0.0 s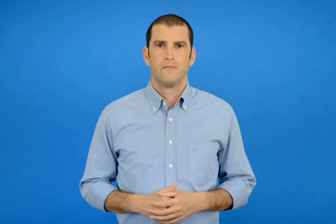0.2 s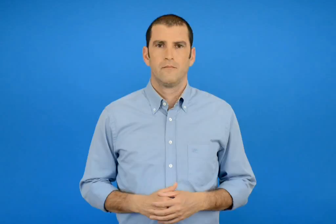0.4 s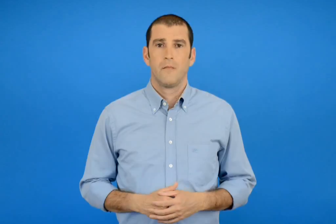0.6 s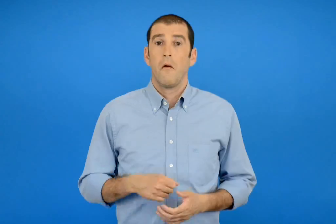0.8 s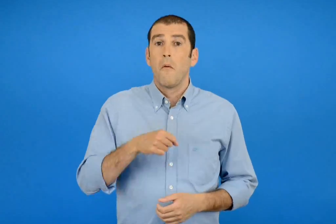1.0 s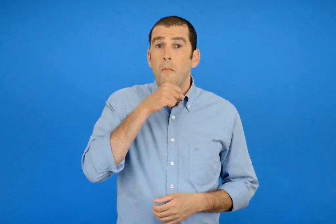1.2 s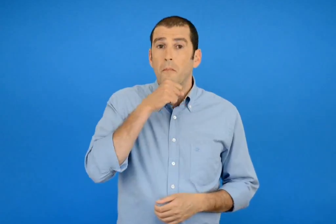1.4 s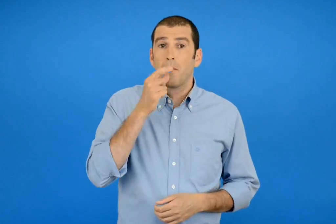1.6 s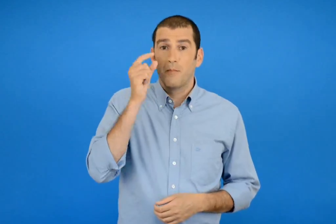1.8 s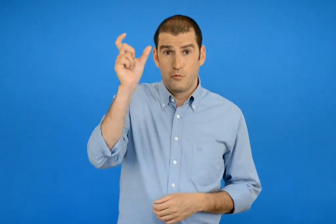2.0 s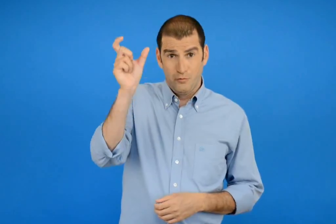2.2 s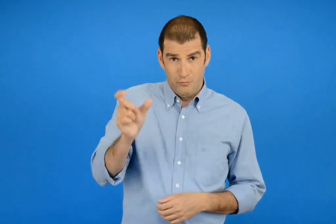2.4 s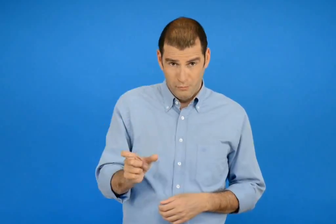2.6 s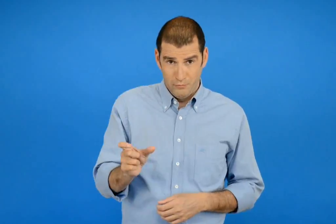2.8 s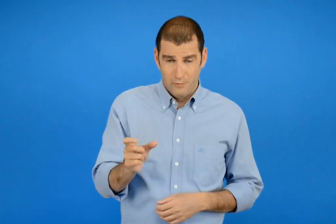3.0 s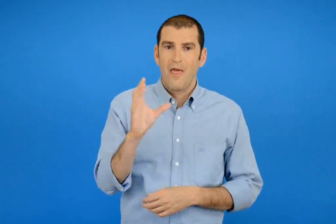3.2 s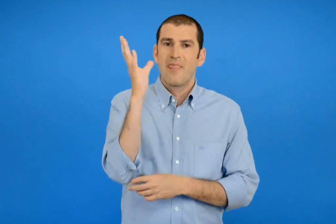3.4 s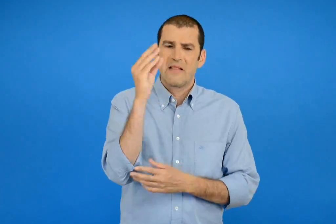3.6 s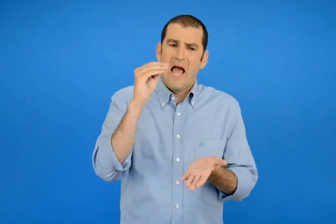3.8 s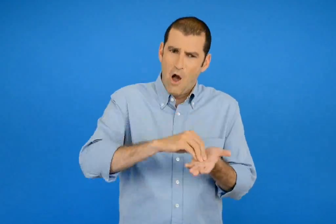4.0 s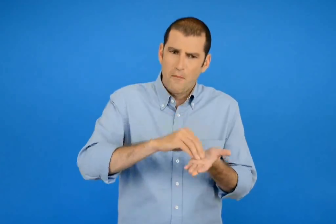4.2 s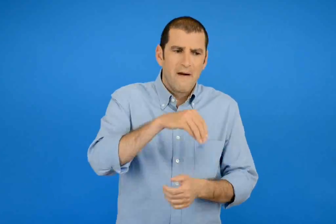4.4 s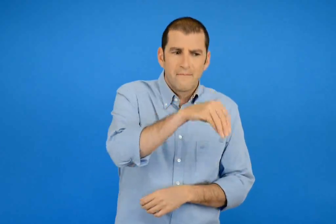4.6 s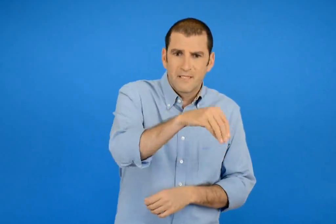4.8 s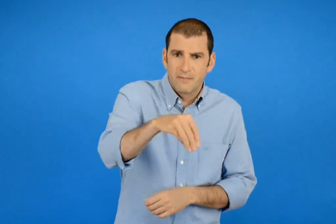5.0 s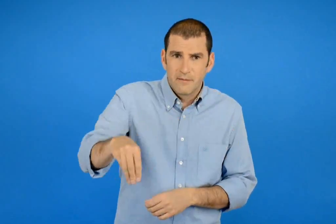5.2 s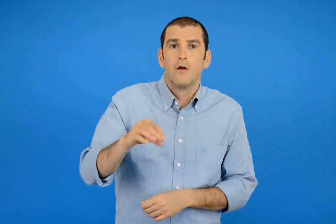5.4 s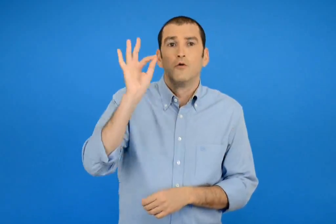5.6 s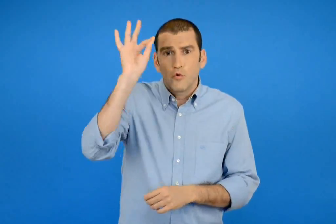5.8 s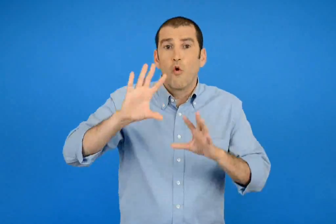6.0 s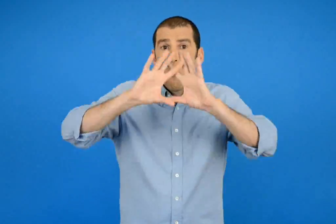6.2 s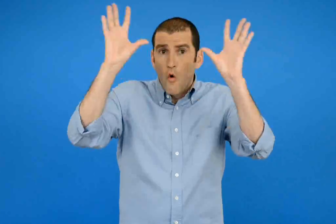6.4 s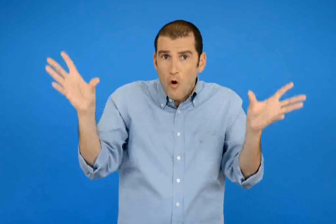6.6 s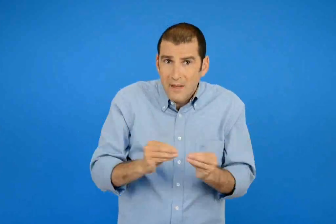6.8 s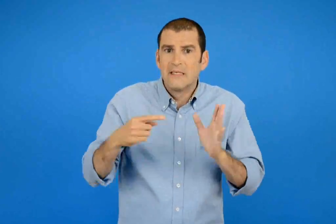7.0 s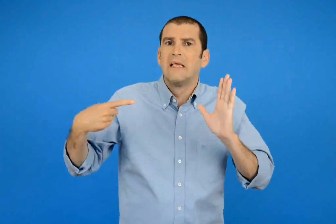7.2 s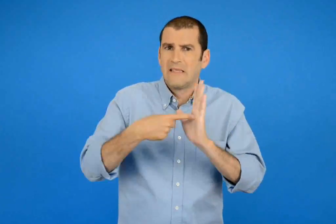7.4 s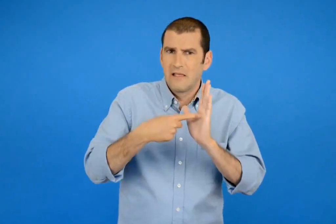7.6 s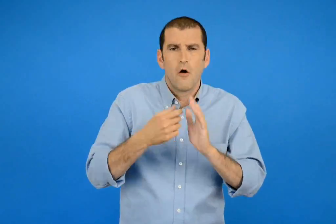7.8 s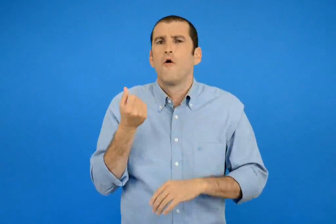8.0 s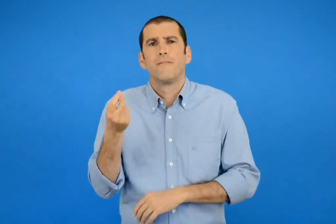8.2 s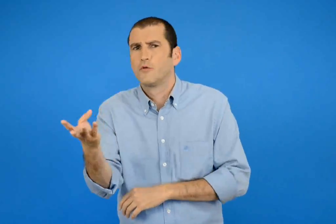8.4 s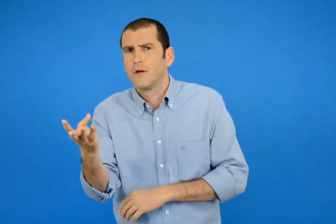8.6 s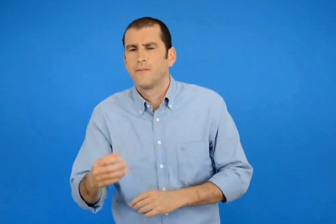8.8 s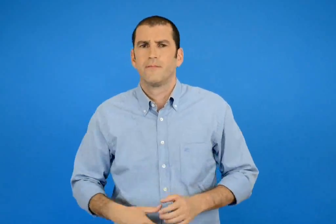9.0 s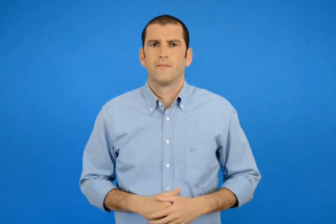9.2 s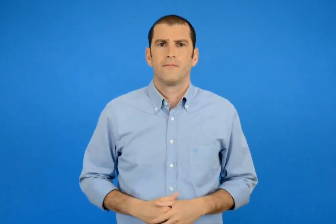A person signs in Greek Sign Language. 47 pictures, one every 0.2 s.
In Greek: πόσα δέντρα πρέπει να φυτέψει ακόμα ο πάππους για να έχει συνολικά 1000 ;
